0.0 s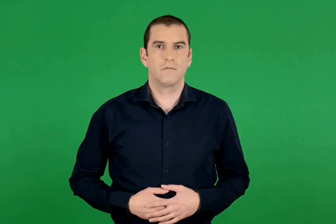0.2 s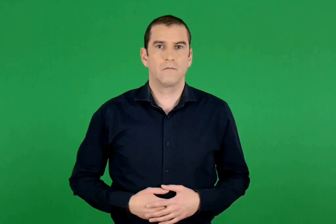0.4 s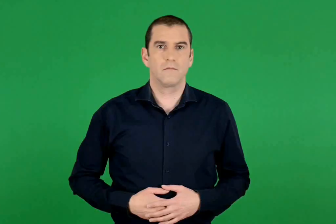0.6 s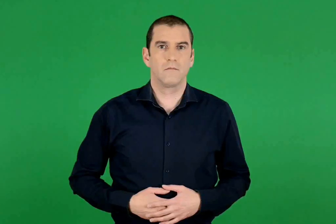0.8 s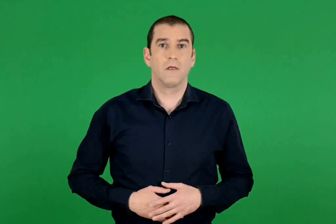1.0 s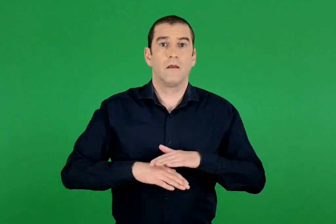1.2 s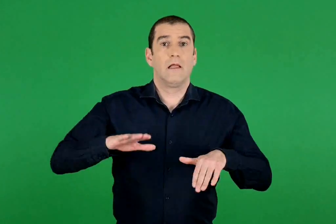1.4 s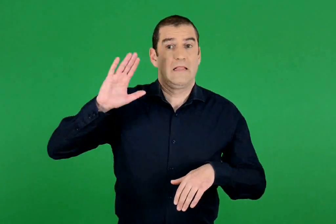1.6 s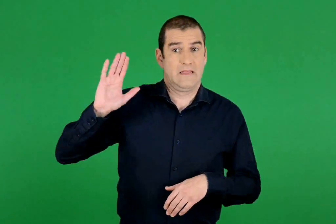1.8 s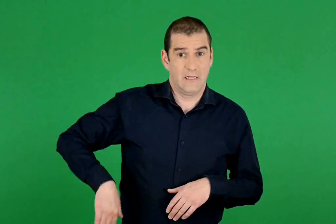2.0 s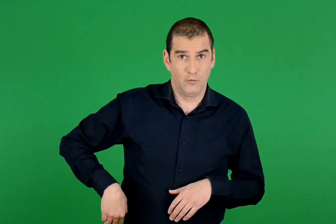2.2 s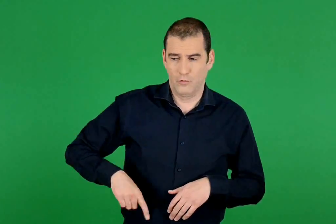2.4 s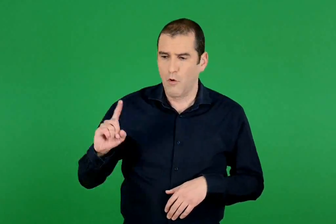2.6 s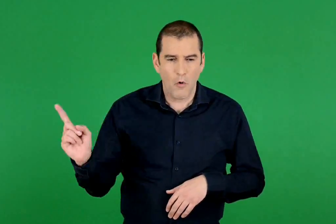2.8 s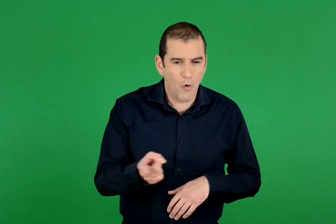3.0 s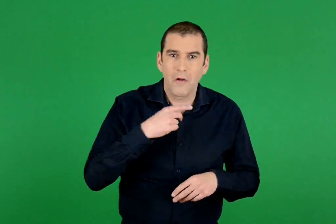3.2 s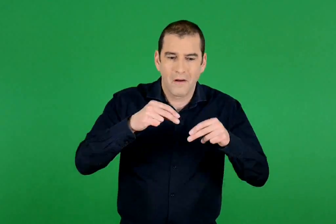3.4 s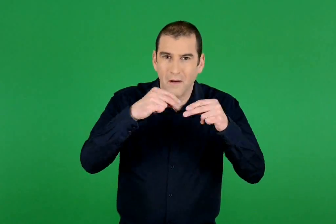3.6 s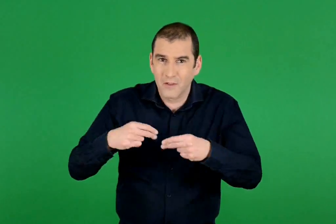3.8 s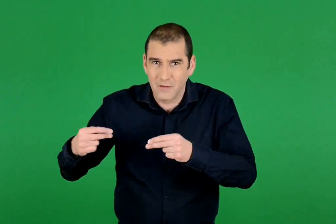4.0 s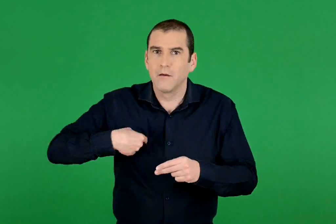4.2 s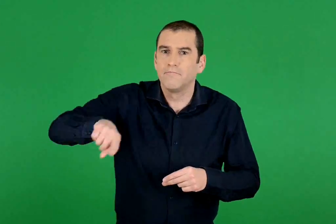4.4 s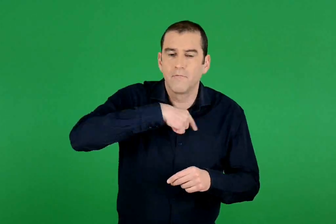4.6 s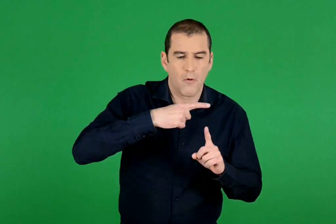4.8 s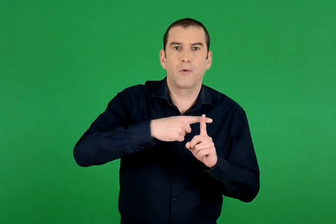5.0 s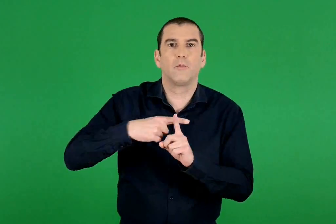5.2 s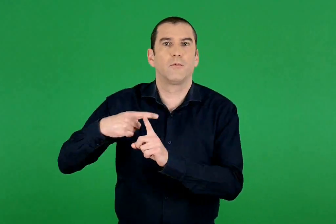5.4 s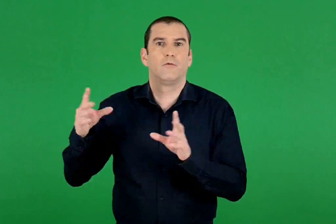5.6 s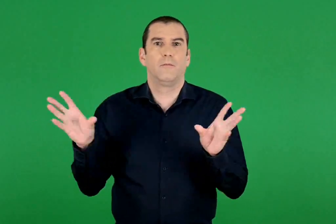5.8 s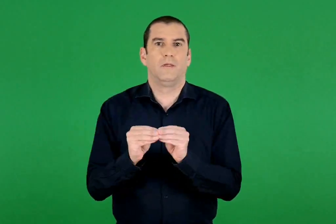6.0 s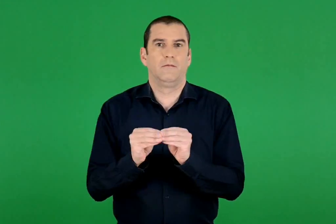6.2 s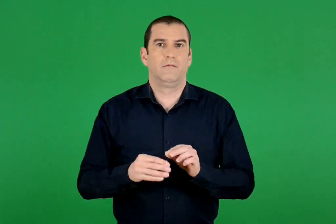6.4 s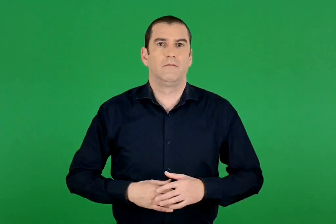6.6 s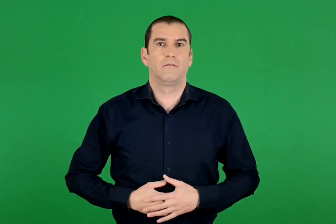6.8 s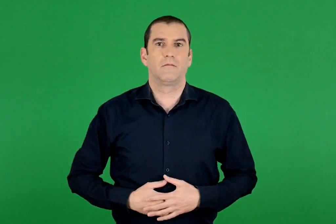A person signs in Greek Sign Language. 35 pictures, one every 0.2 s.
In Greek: στο τέλος προσθέτουμε όλα αυτά τα γινόμενα
